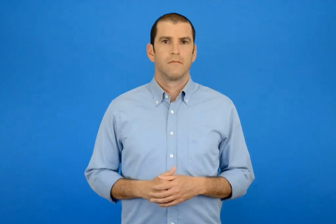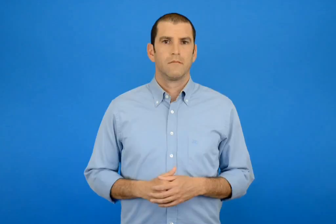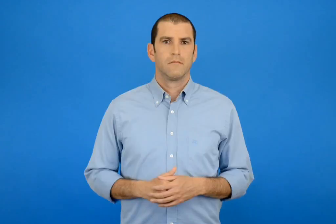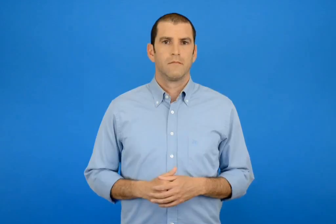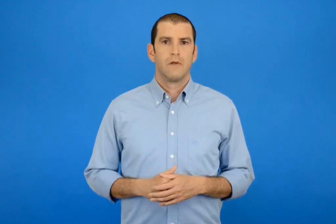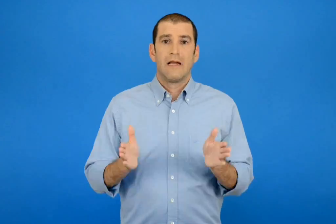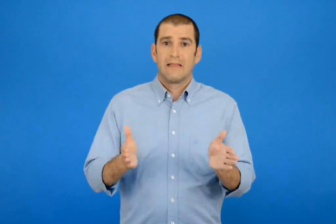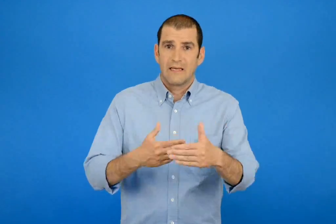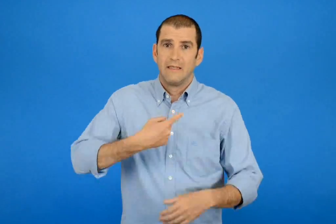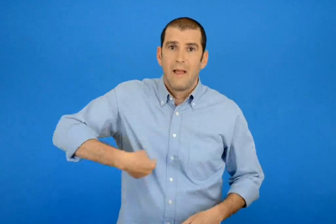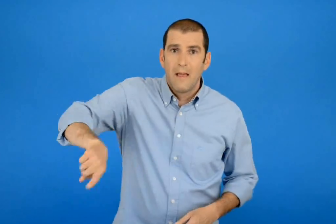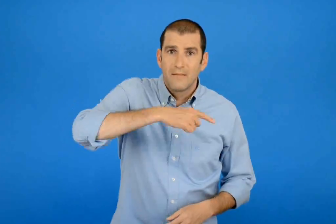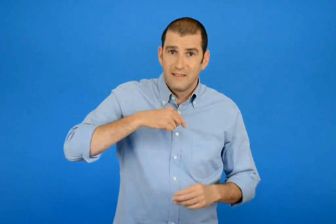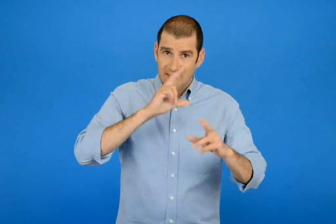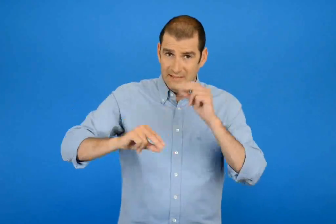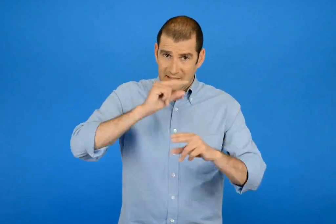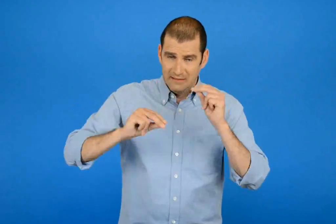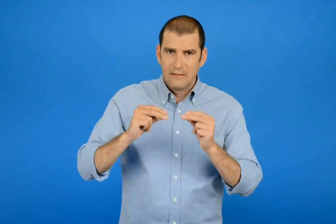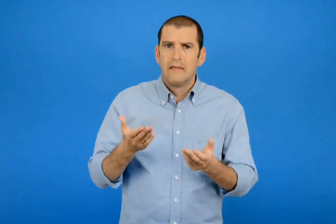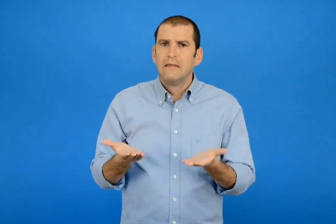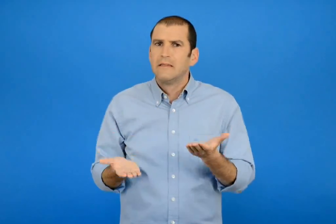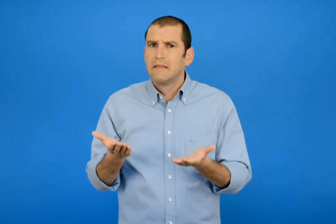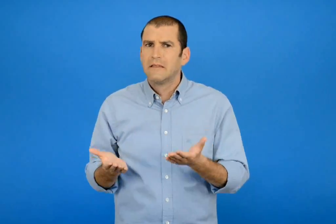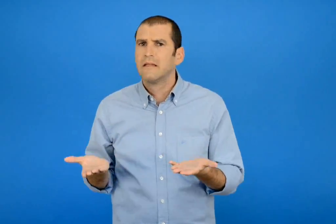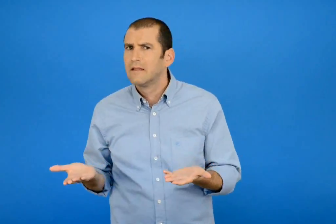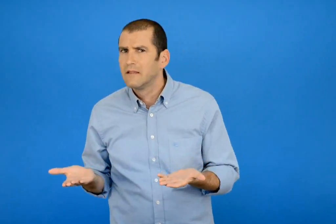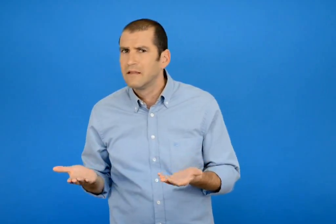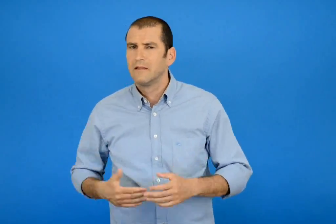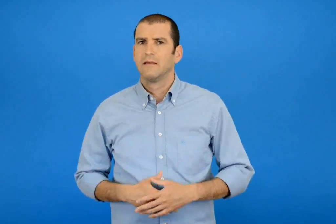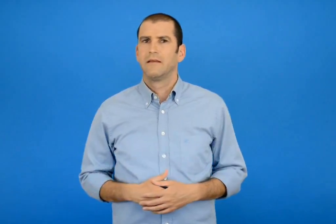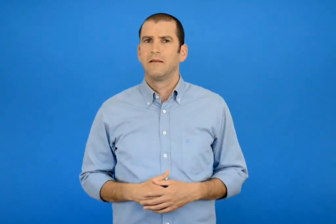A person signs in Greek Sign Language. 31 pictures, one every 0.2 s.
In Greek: συζητάμε στην τάξη τι μπορεί να ζυγίζει
